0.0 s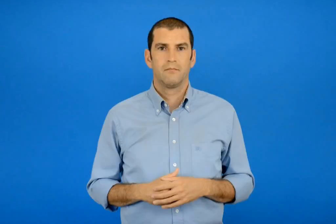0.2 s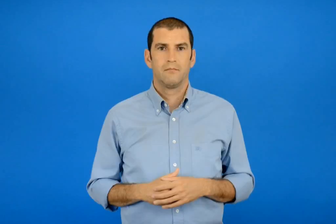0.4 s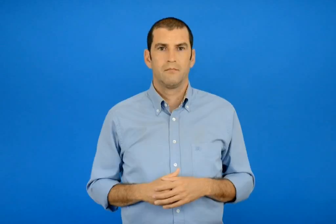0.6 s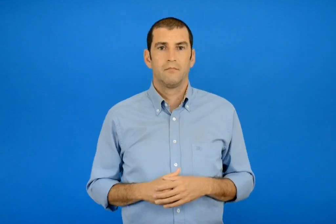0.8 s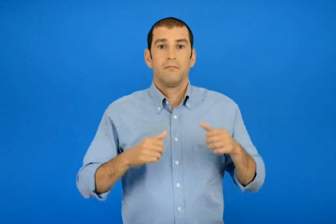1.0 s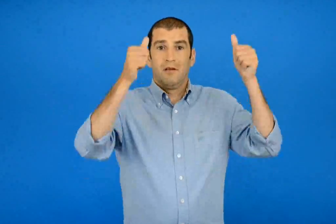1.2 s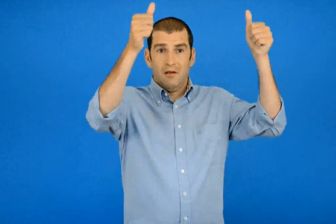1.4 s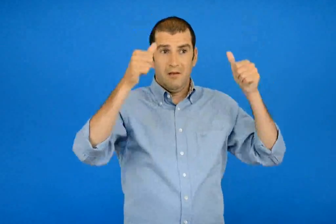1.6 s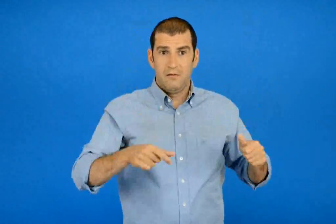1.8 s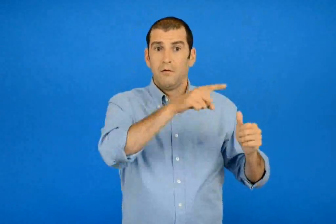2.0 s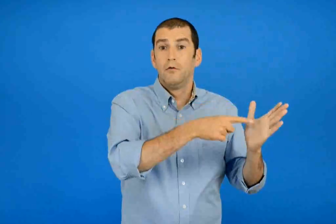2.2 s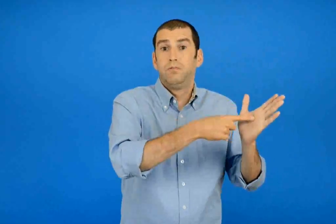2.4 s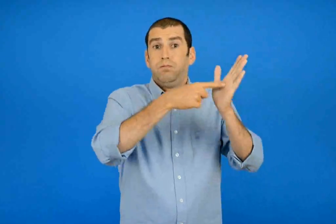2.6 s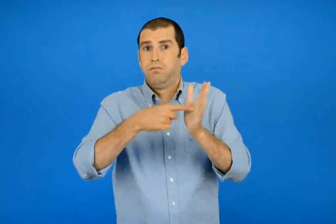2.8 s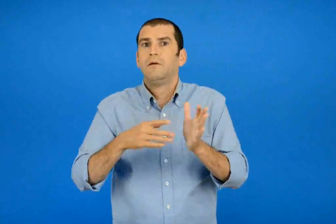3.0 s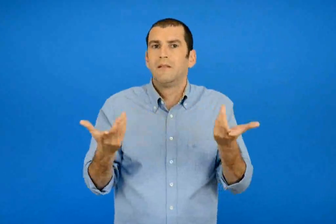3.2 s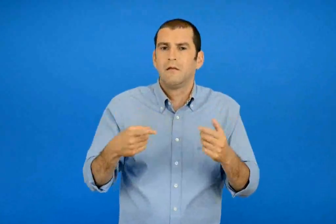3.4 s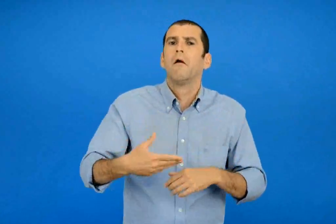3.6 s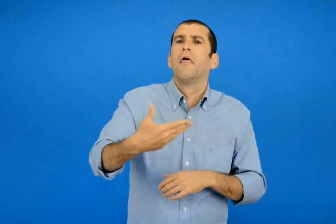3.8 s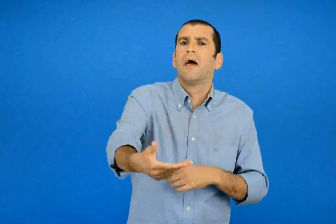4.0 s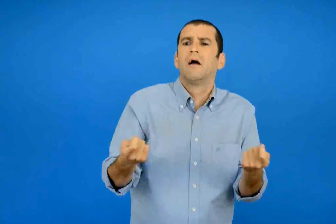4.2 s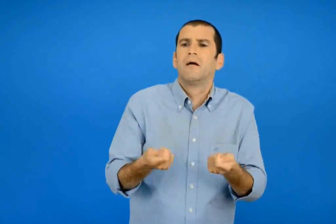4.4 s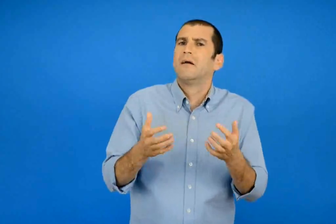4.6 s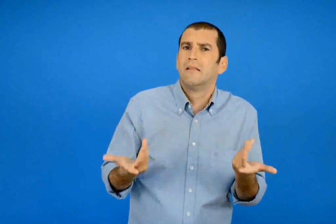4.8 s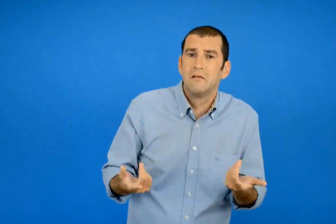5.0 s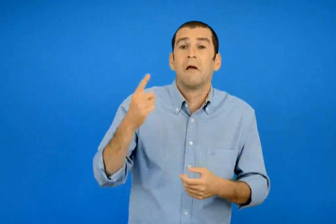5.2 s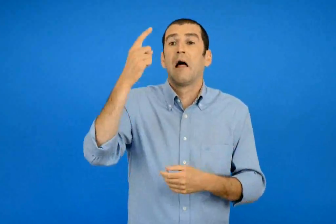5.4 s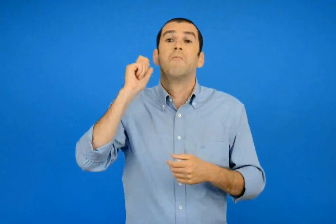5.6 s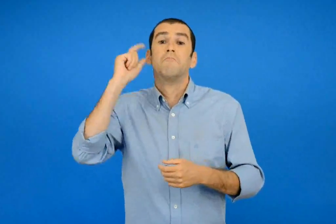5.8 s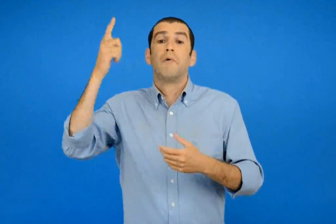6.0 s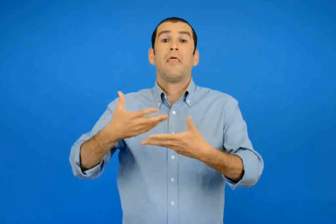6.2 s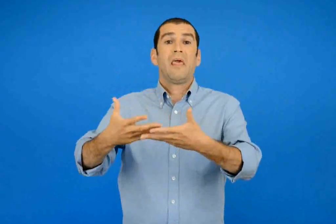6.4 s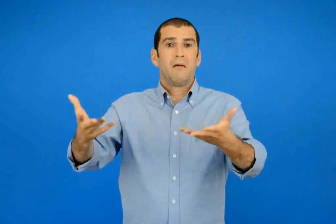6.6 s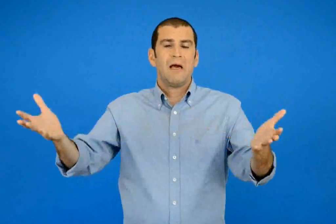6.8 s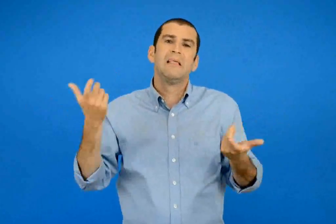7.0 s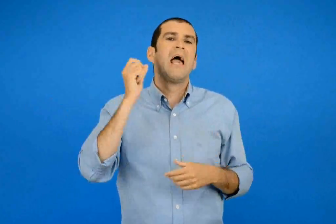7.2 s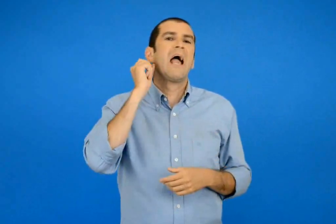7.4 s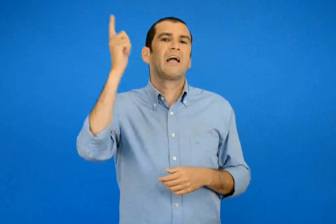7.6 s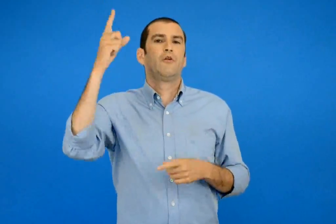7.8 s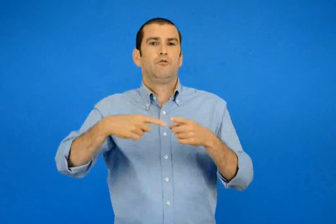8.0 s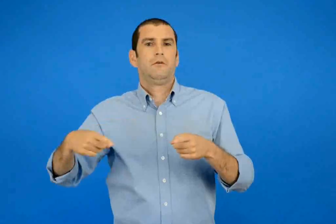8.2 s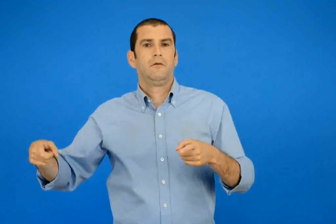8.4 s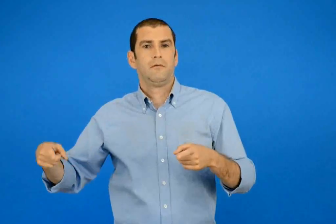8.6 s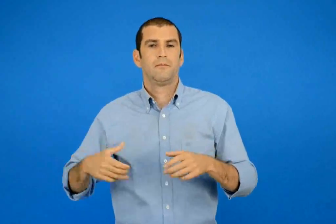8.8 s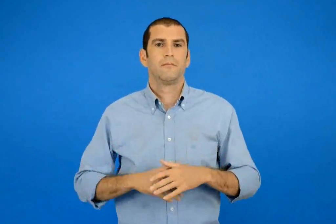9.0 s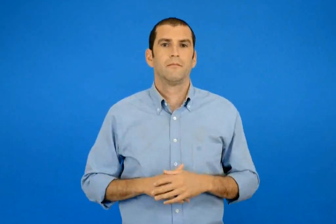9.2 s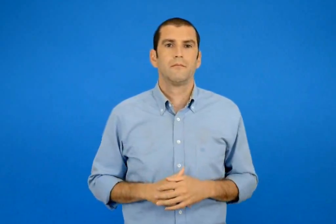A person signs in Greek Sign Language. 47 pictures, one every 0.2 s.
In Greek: αναγγέλλει ένα γεγονός ένα θέαμα μια εκδήλωση
